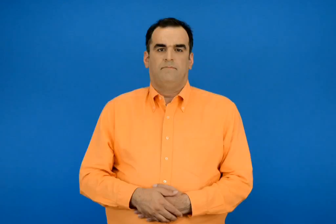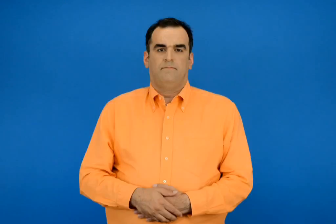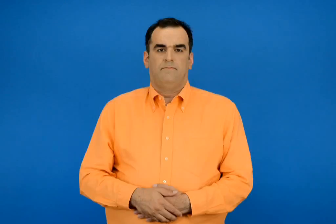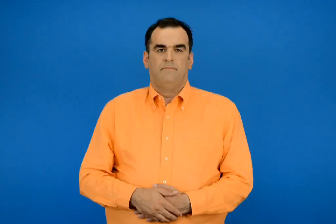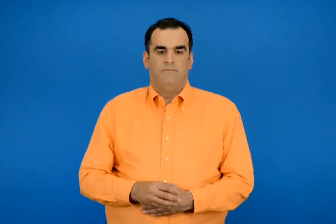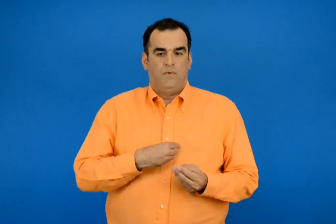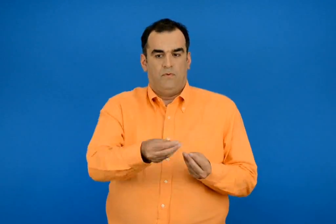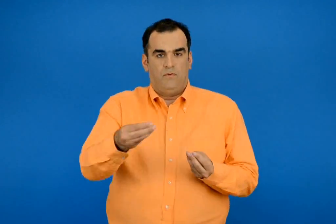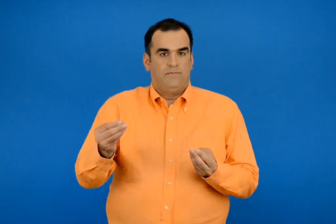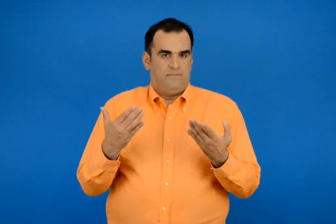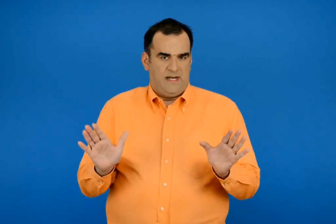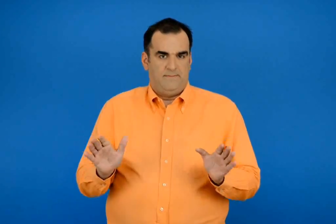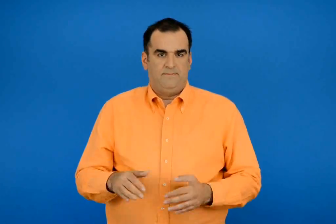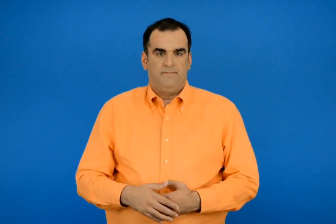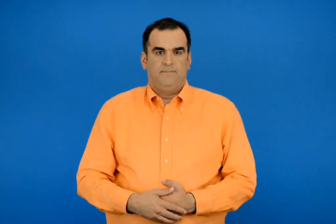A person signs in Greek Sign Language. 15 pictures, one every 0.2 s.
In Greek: έδωσαν
